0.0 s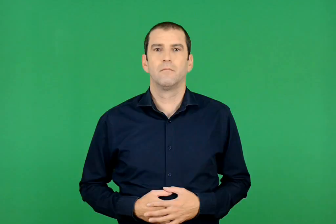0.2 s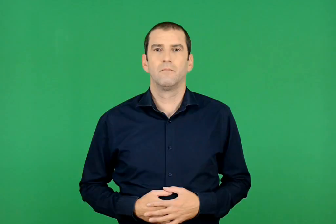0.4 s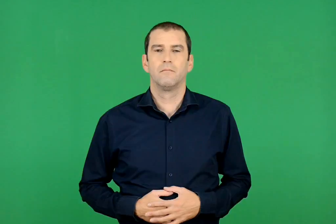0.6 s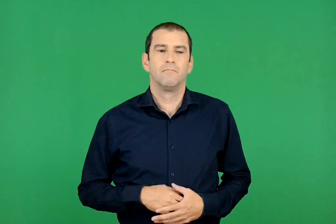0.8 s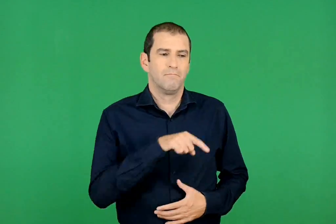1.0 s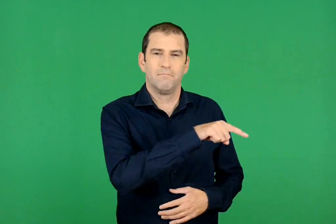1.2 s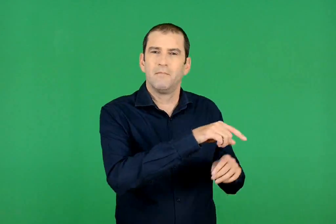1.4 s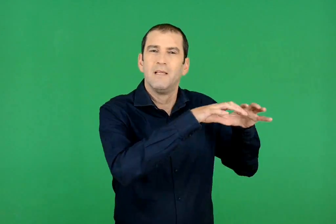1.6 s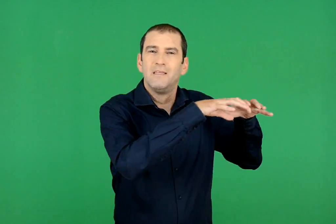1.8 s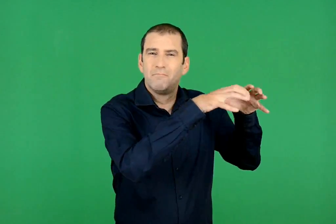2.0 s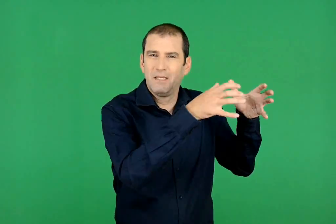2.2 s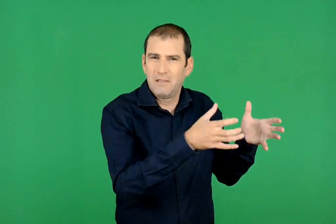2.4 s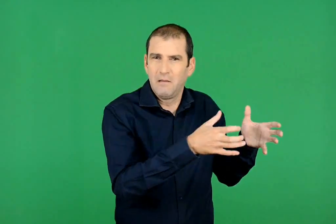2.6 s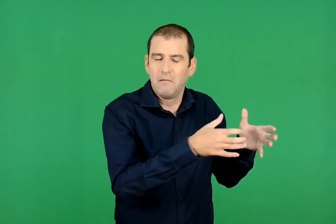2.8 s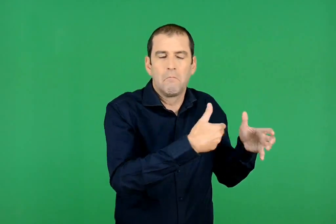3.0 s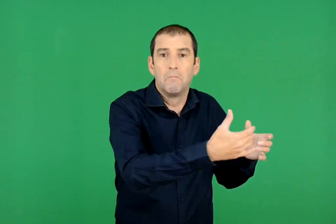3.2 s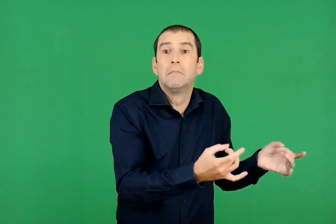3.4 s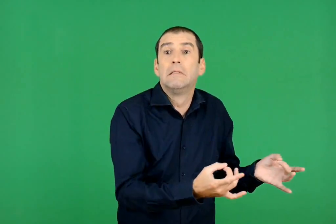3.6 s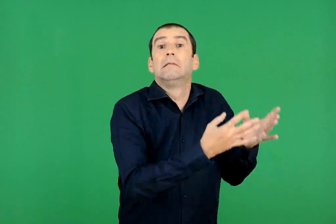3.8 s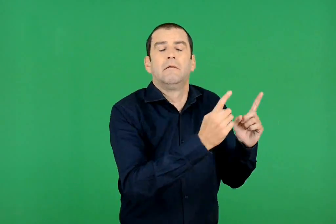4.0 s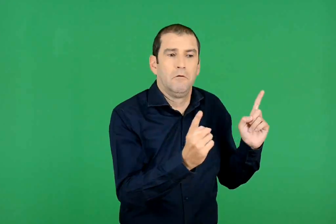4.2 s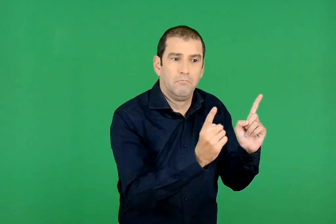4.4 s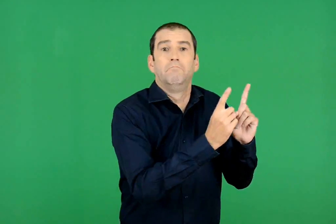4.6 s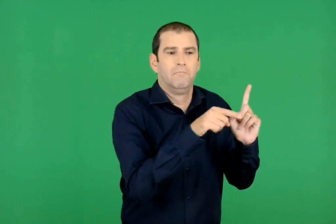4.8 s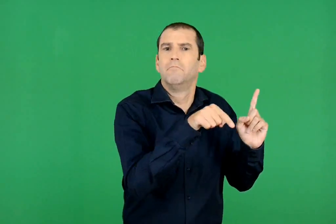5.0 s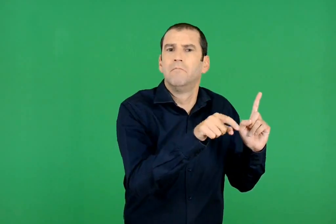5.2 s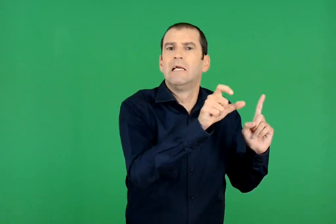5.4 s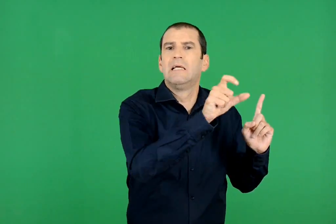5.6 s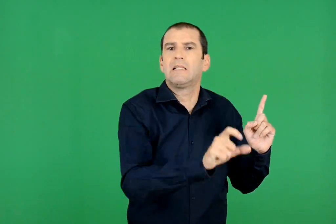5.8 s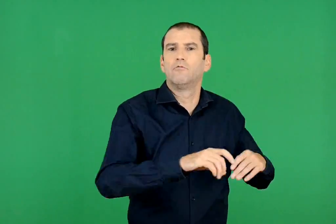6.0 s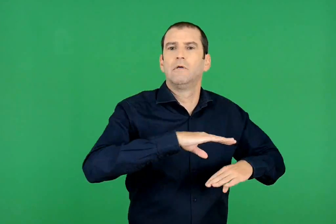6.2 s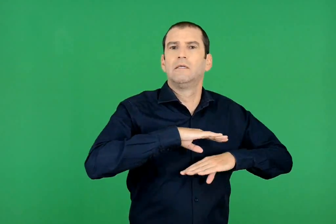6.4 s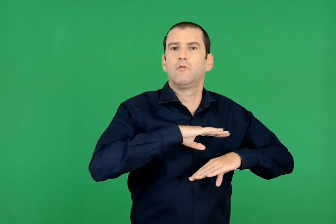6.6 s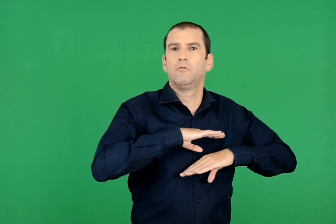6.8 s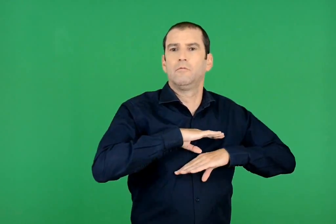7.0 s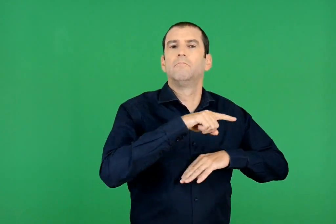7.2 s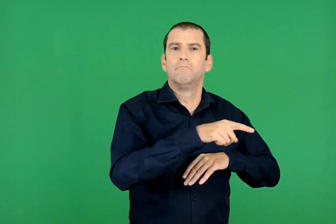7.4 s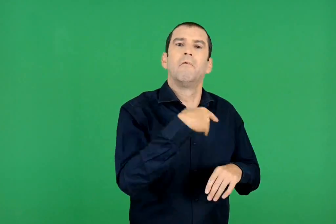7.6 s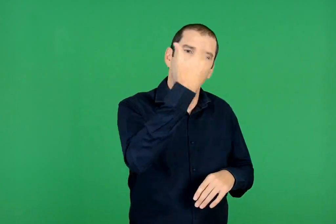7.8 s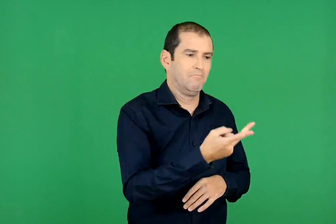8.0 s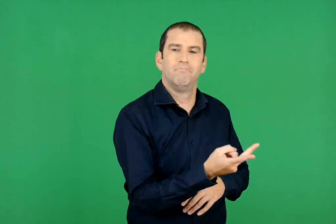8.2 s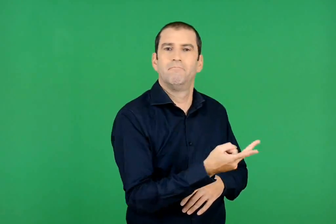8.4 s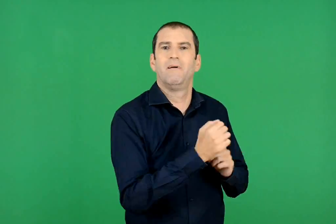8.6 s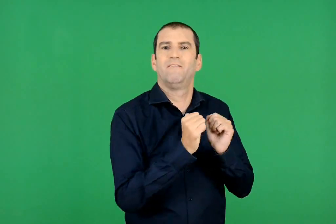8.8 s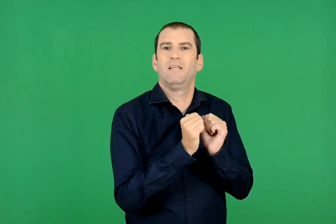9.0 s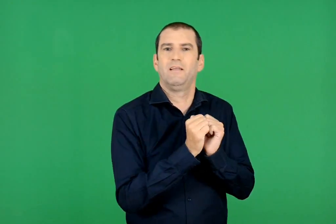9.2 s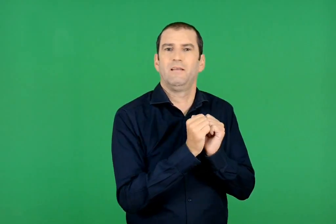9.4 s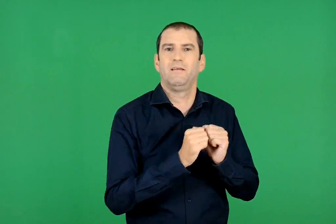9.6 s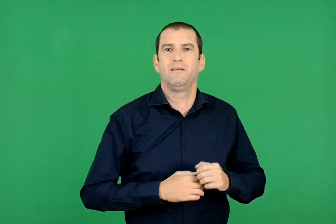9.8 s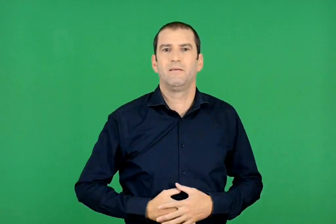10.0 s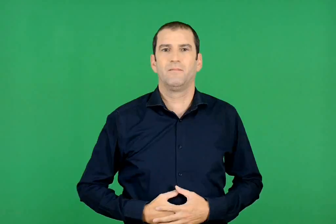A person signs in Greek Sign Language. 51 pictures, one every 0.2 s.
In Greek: στη σπηλιά θα γνωρίσει απρόσμενα έναν ιταλό στρατιώτη και θα γίνουν φίλοι
